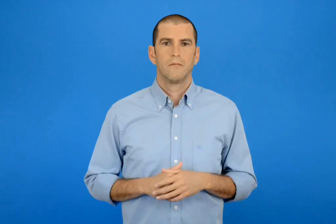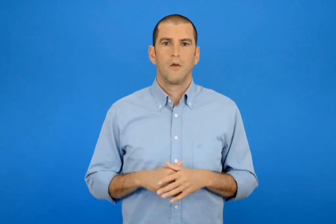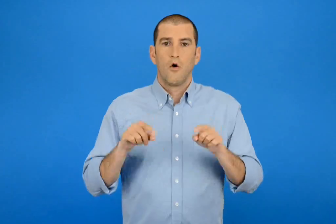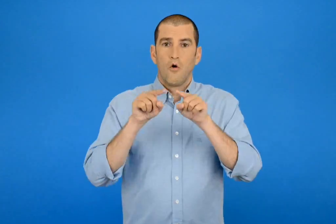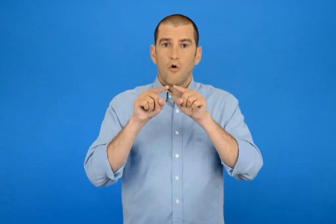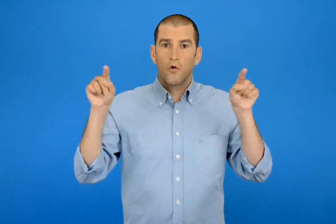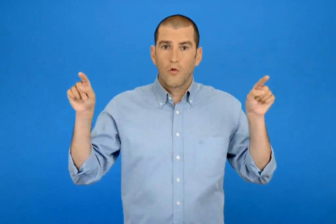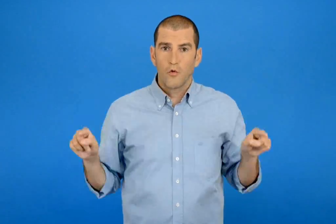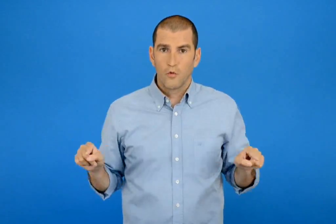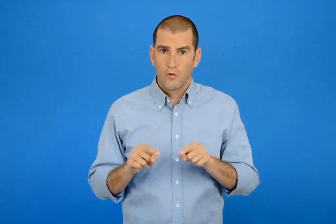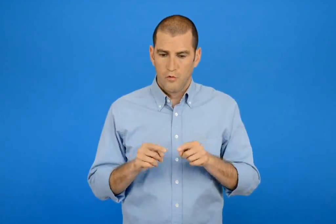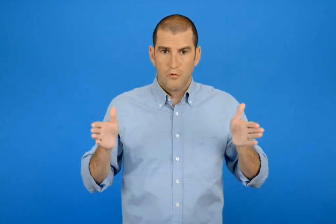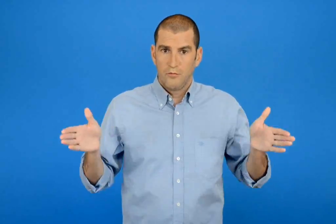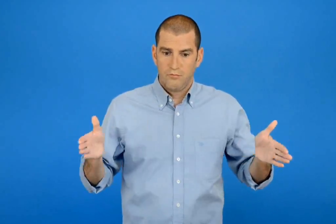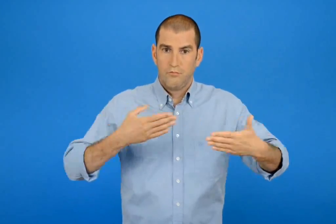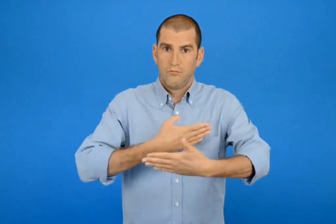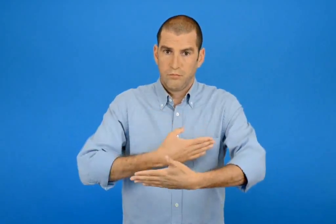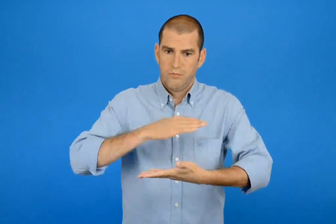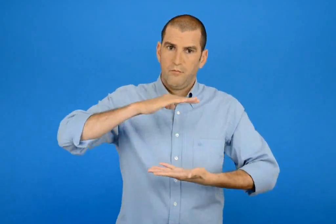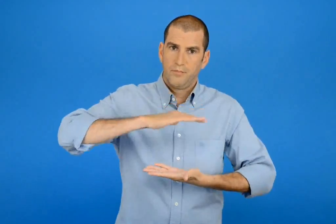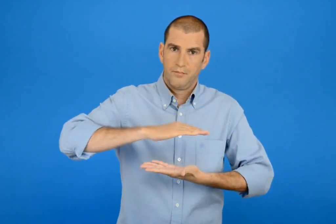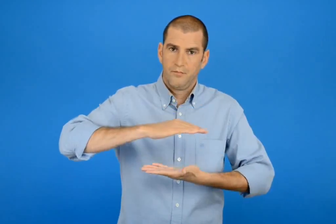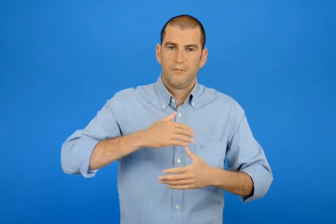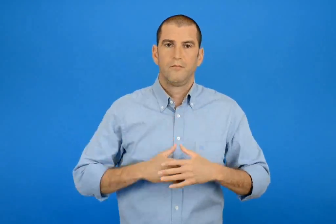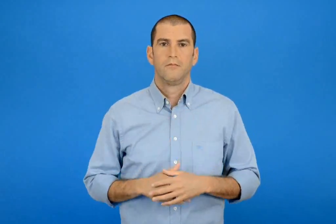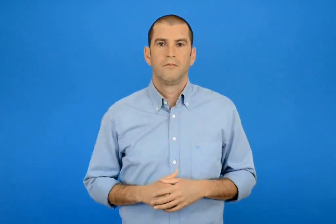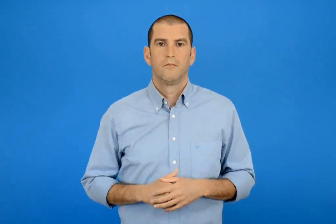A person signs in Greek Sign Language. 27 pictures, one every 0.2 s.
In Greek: ορθογώνιο παραλληλεπίπεδο
